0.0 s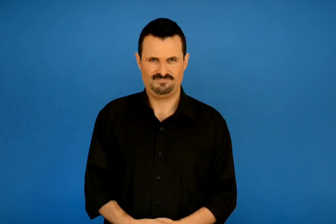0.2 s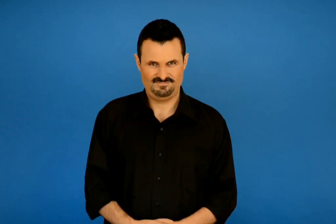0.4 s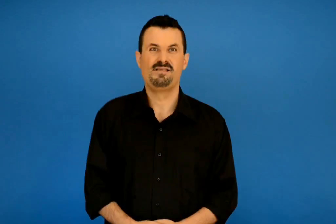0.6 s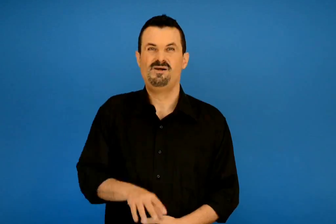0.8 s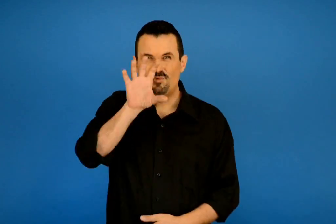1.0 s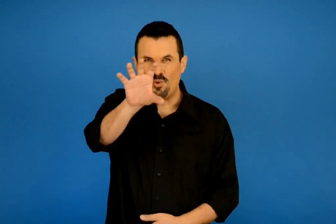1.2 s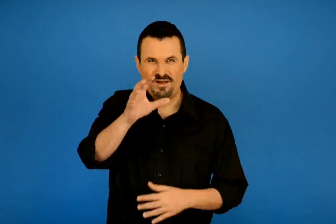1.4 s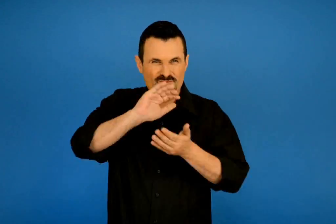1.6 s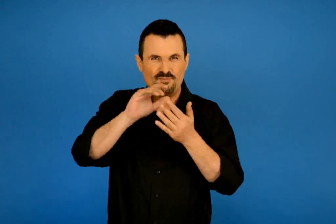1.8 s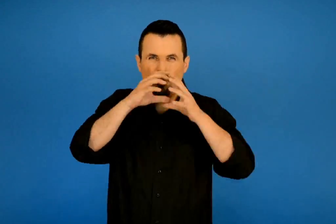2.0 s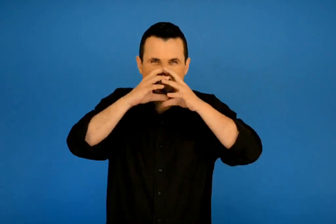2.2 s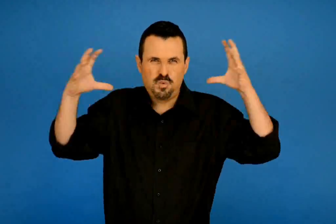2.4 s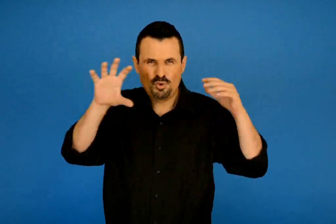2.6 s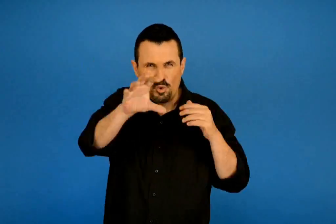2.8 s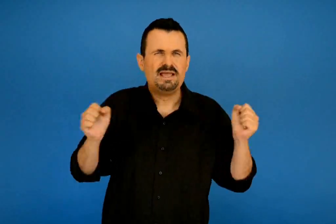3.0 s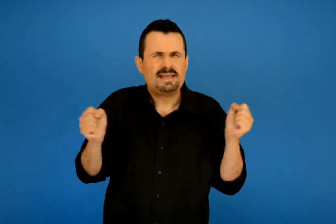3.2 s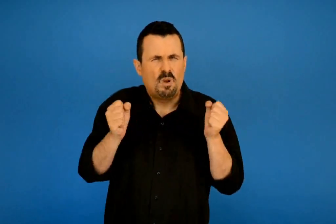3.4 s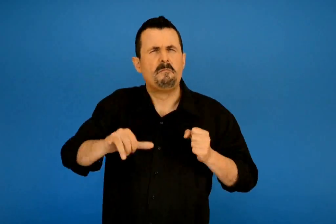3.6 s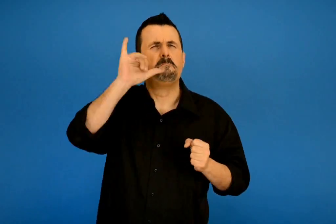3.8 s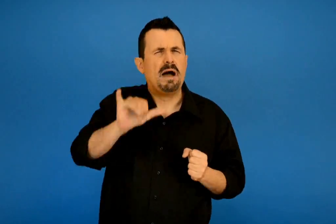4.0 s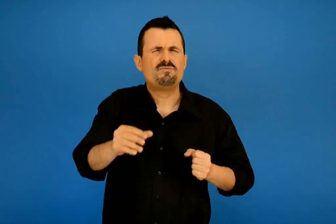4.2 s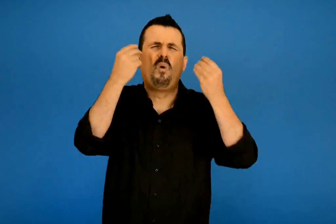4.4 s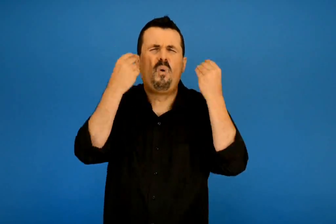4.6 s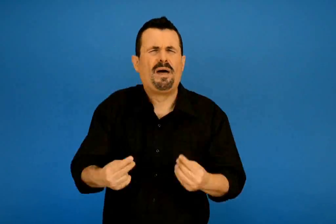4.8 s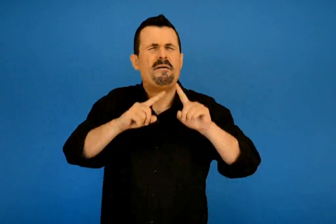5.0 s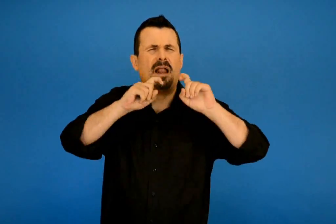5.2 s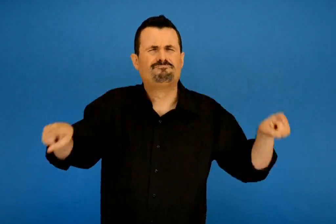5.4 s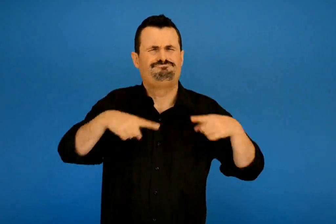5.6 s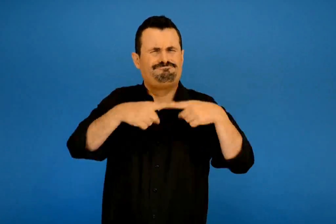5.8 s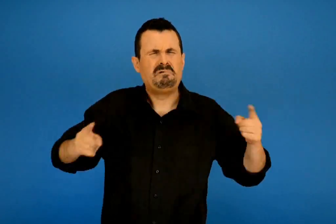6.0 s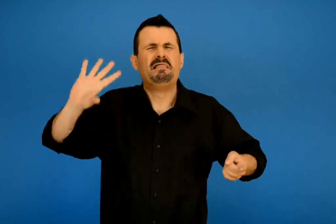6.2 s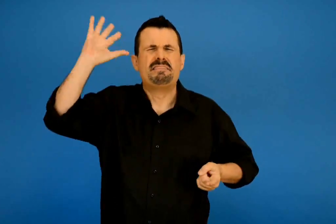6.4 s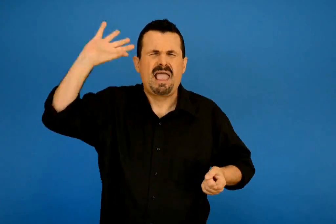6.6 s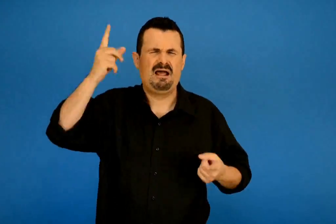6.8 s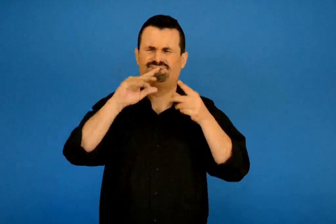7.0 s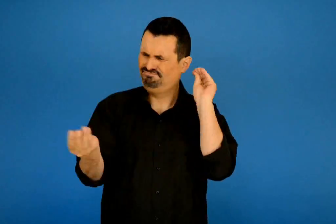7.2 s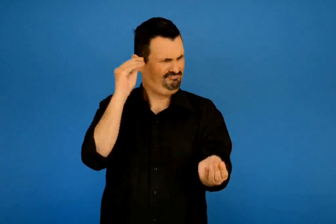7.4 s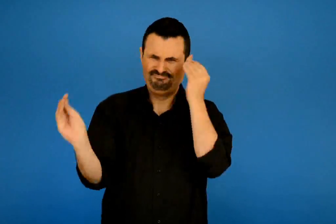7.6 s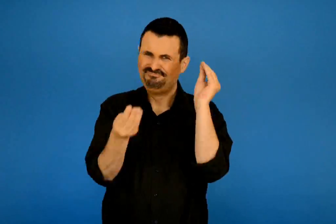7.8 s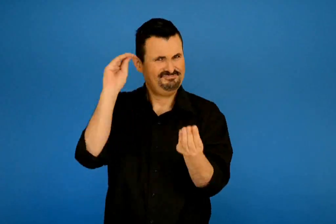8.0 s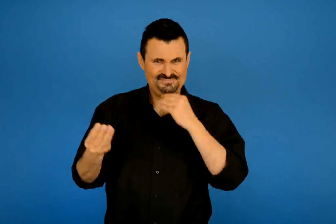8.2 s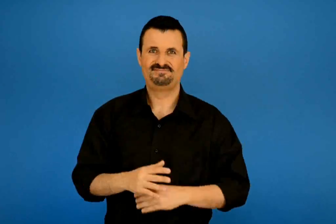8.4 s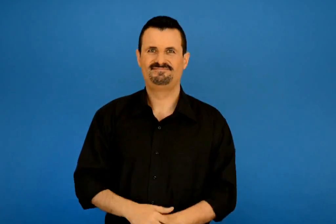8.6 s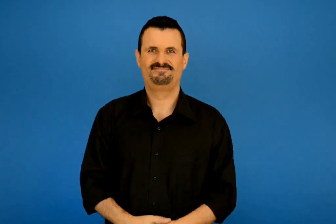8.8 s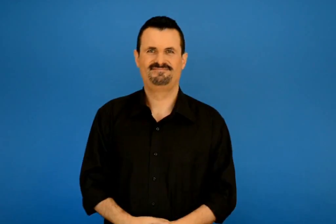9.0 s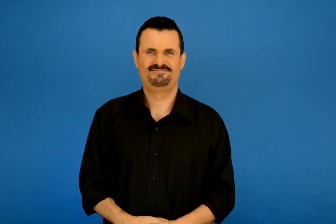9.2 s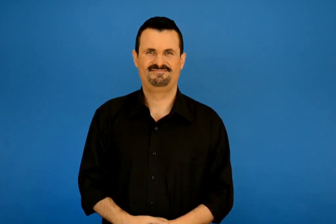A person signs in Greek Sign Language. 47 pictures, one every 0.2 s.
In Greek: αυτά κι αλλά πολλά ωραία πάντα και τρελά συμβαίνουν το χειμώνα στην μπαλονοχώρα
